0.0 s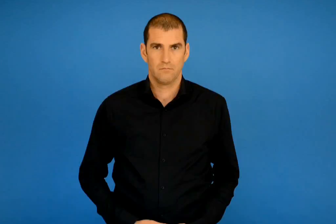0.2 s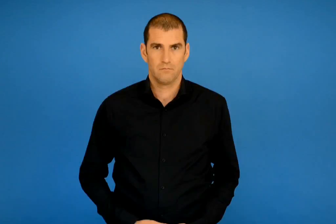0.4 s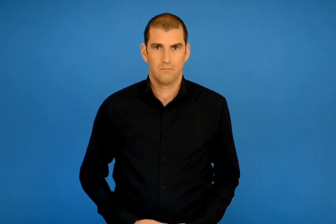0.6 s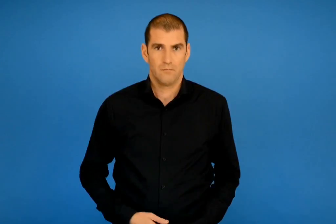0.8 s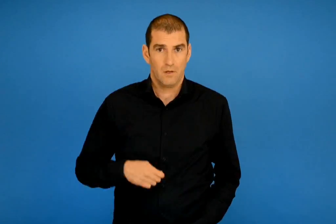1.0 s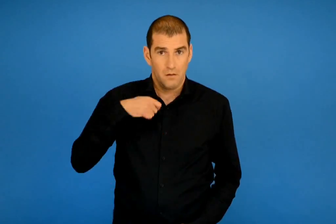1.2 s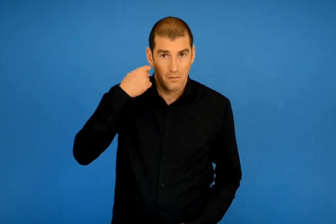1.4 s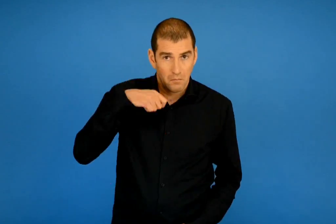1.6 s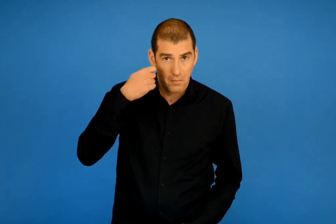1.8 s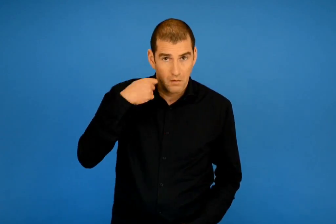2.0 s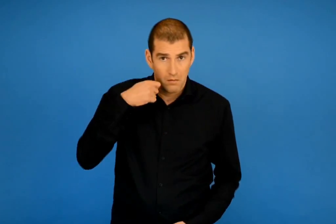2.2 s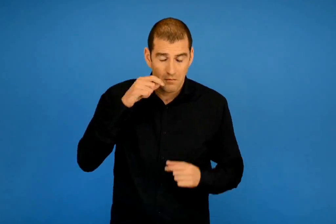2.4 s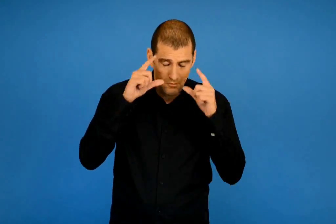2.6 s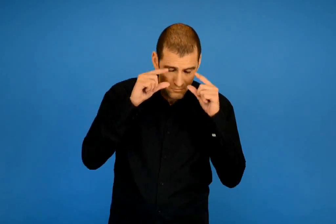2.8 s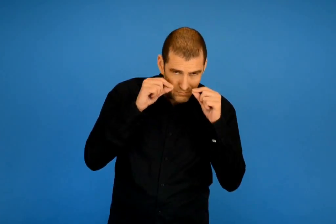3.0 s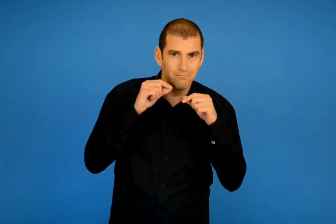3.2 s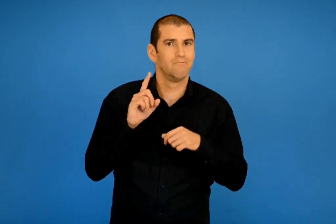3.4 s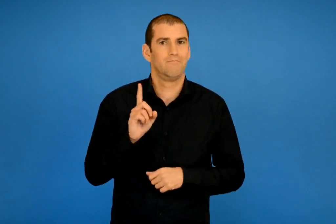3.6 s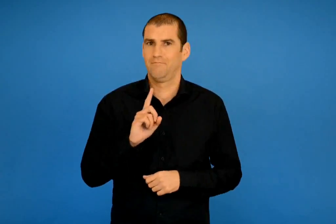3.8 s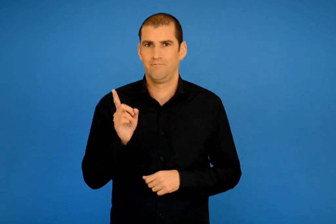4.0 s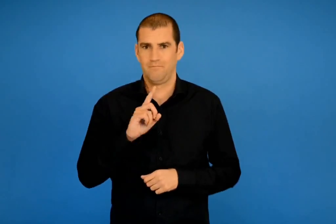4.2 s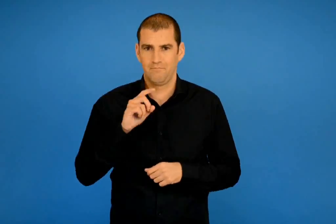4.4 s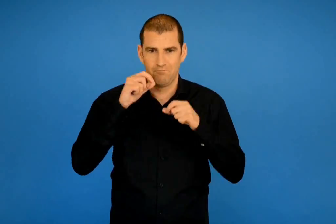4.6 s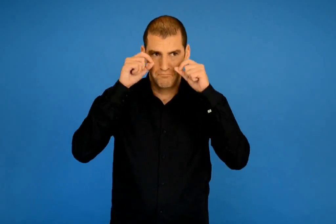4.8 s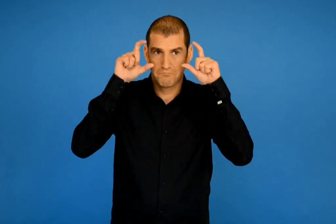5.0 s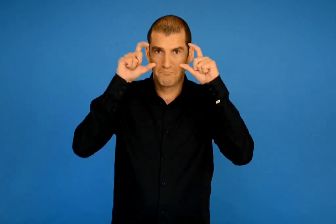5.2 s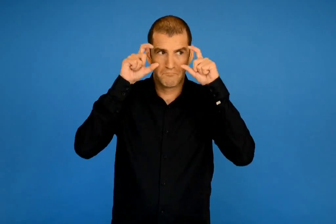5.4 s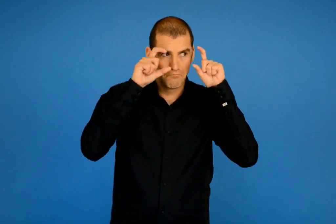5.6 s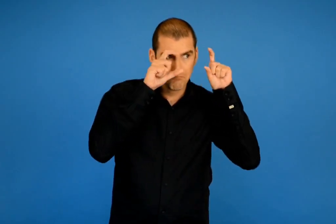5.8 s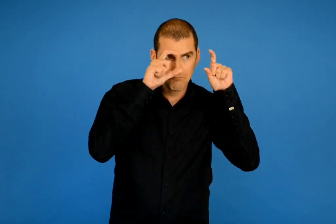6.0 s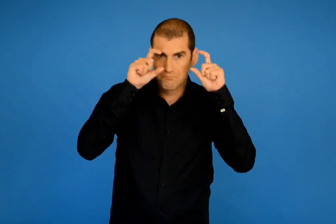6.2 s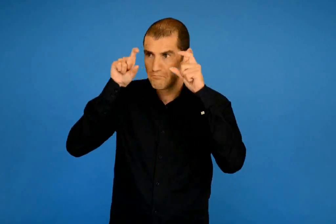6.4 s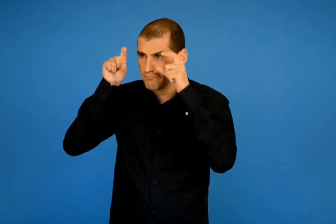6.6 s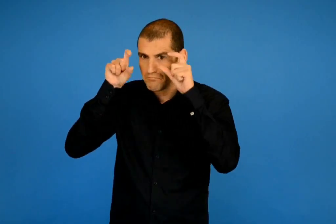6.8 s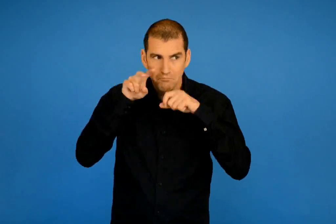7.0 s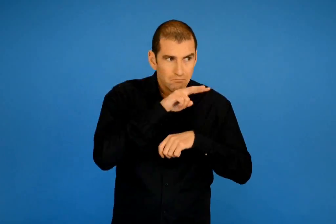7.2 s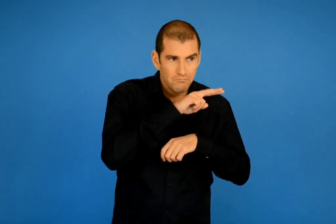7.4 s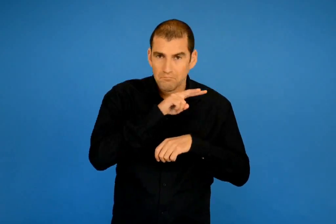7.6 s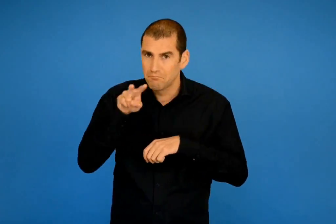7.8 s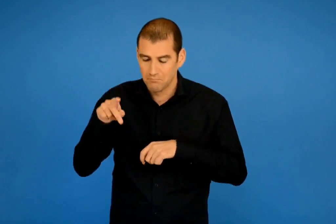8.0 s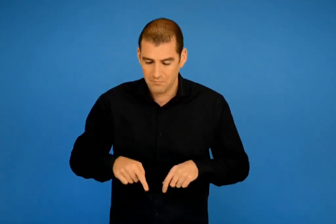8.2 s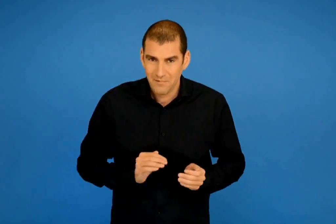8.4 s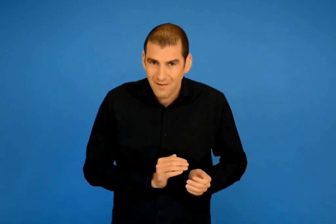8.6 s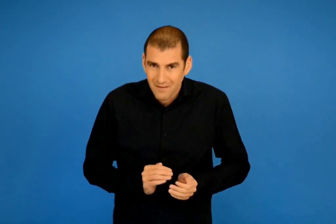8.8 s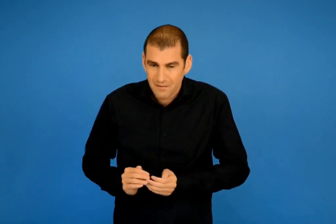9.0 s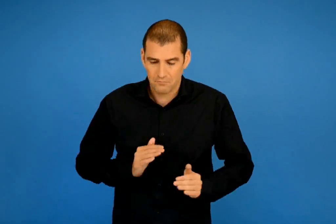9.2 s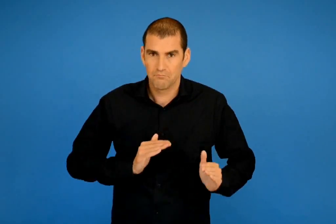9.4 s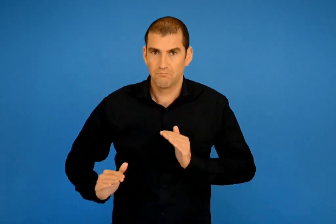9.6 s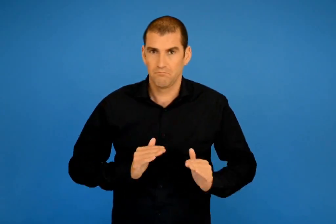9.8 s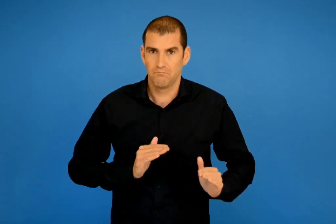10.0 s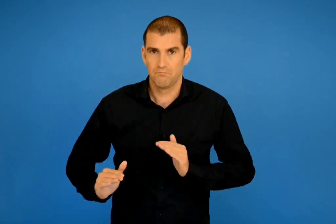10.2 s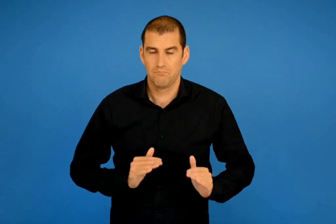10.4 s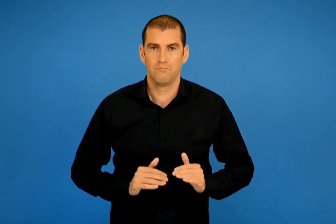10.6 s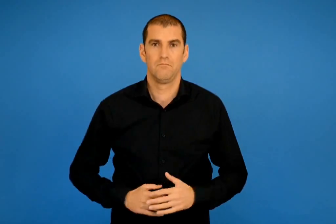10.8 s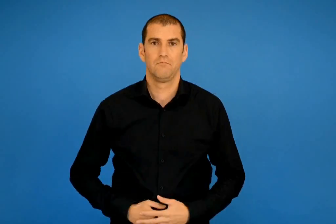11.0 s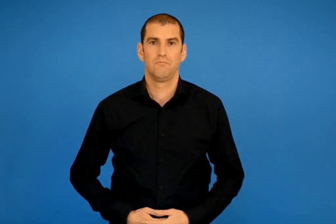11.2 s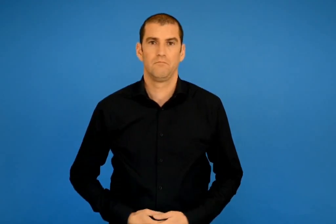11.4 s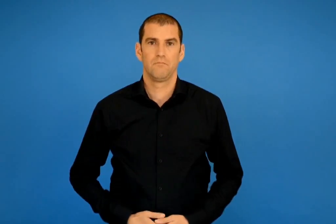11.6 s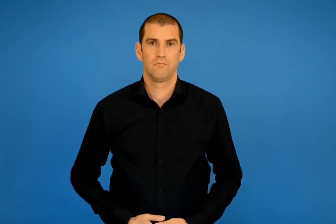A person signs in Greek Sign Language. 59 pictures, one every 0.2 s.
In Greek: η μανά όμως δεν κοιμόταν με ολάνοιχτα τα μάτια κοίταζε από εδώ κοίταζε από εκεί και φύλαγε τα μικρά της
